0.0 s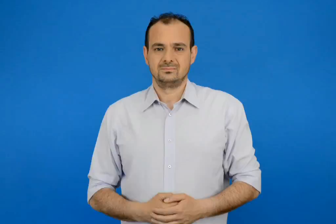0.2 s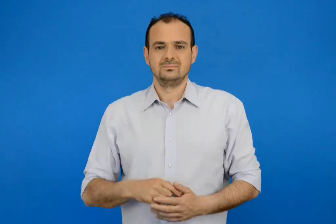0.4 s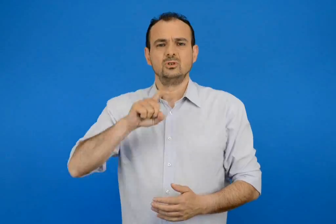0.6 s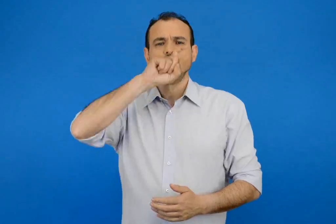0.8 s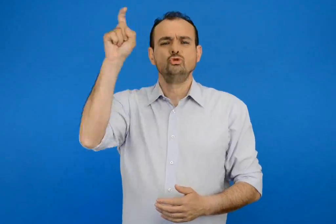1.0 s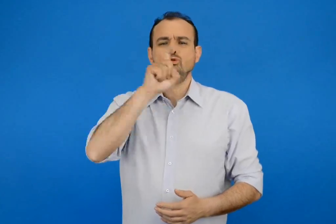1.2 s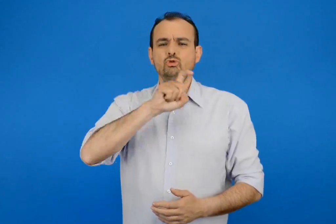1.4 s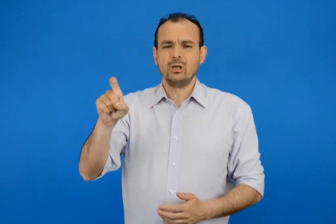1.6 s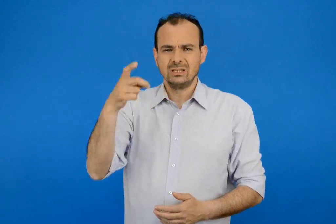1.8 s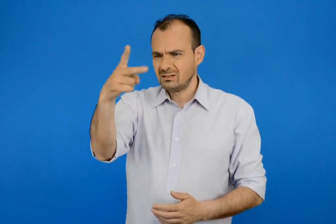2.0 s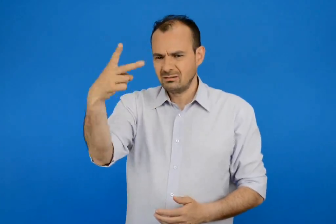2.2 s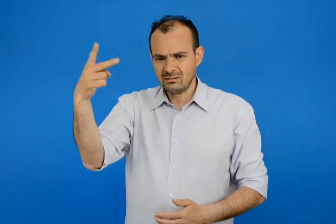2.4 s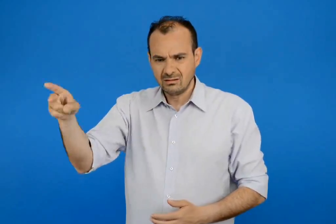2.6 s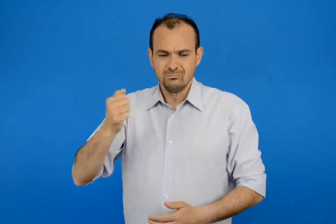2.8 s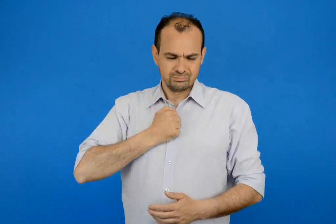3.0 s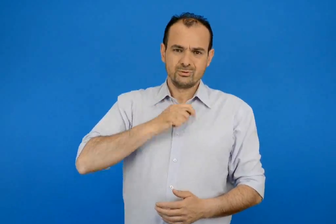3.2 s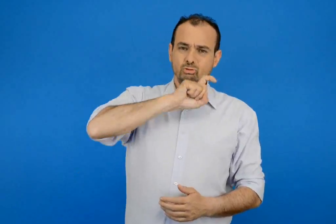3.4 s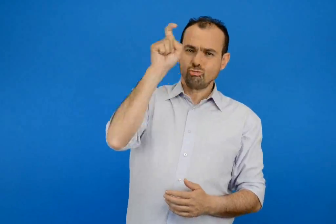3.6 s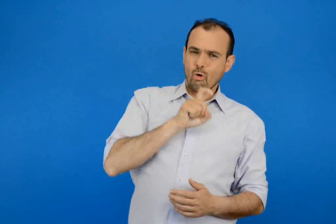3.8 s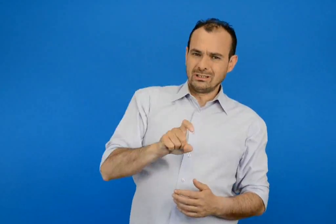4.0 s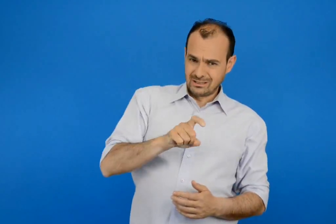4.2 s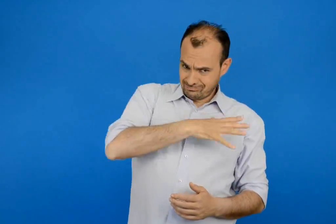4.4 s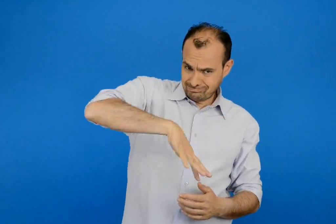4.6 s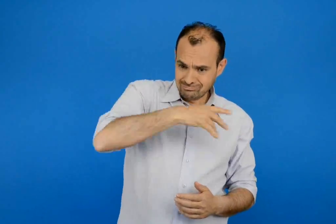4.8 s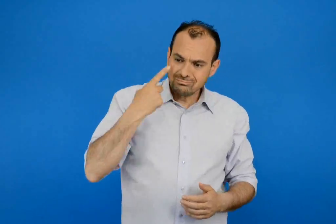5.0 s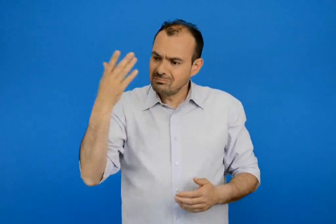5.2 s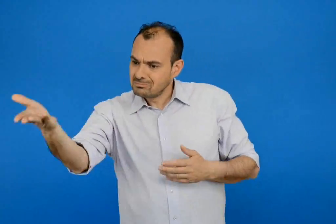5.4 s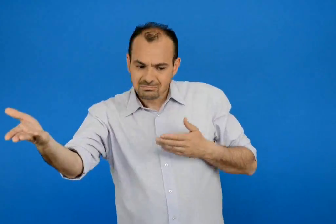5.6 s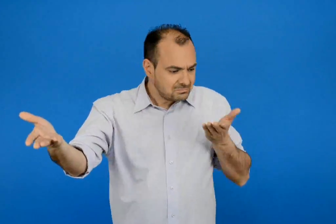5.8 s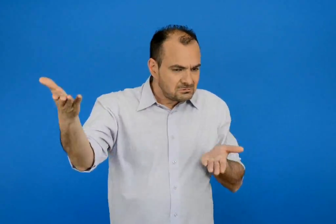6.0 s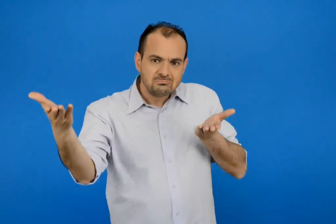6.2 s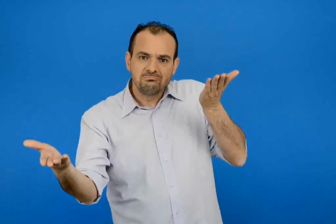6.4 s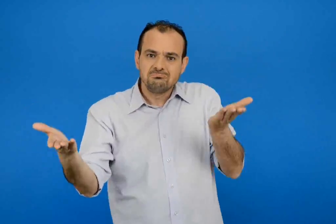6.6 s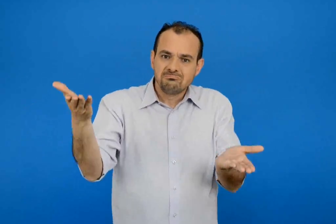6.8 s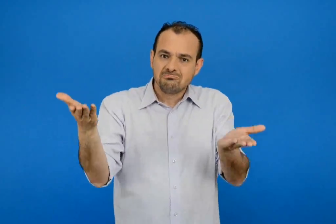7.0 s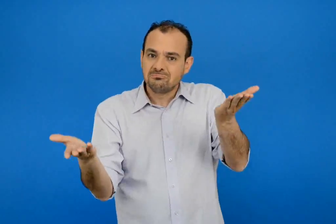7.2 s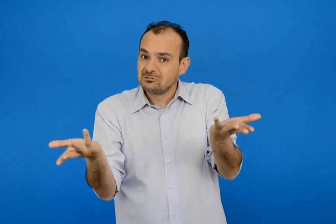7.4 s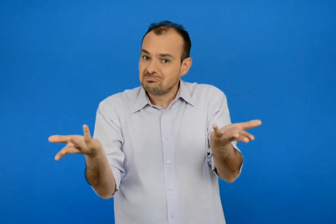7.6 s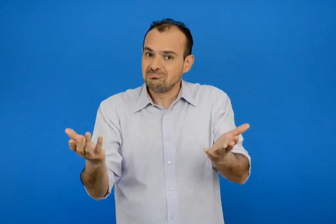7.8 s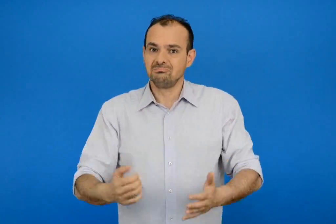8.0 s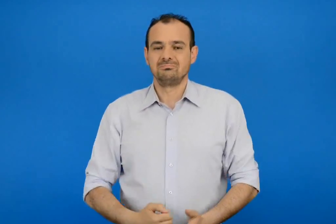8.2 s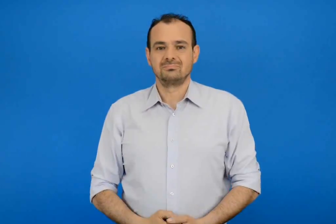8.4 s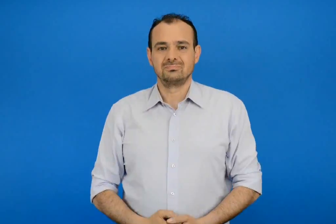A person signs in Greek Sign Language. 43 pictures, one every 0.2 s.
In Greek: θα συγκρίνουμε τον τρόπο της ζωής τους με το δικό μας
